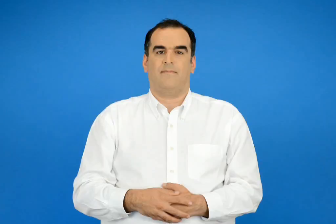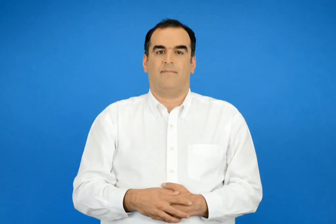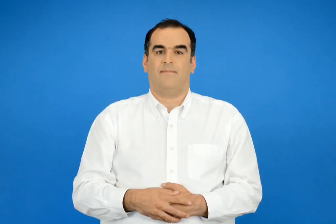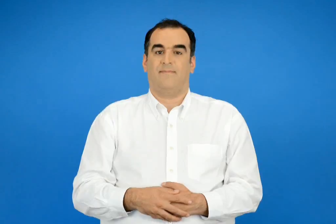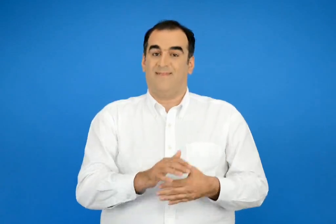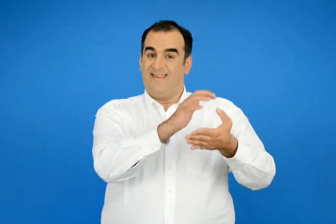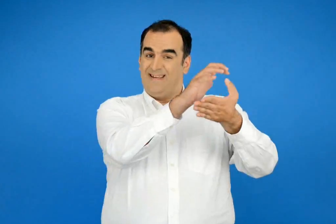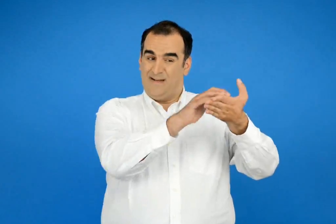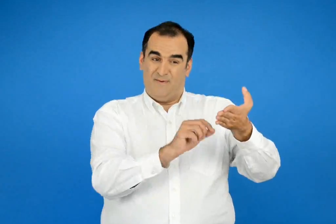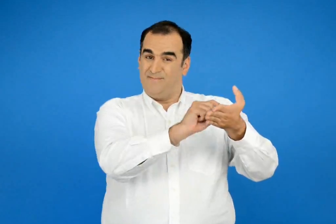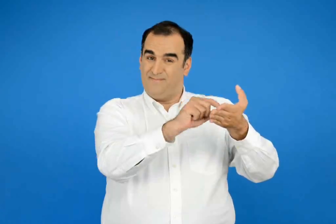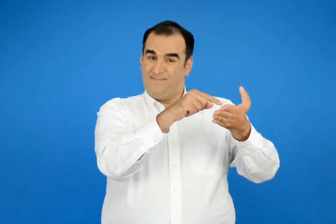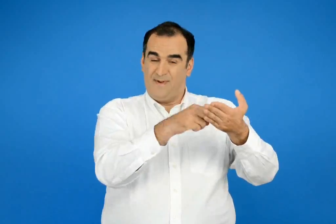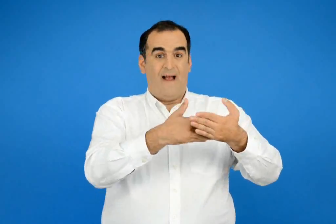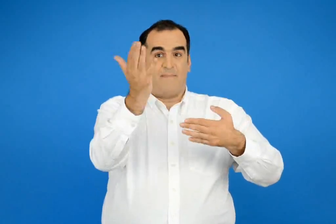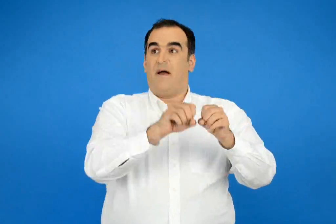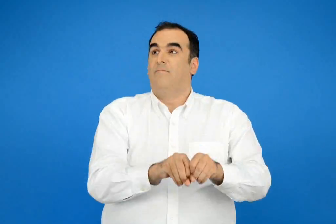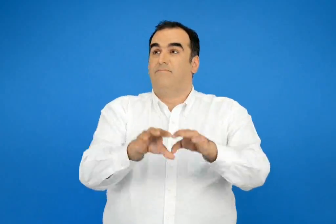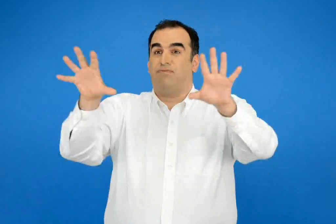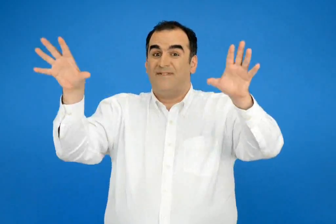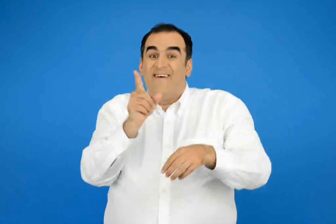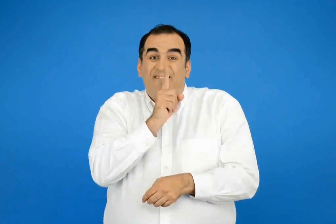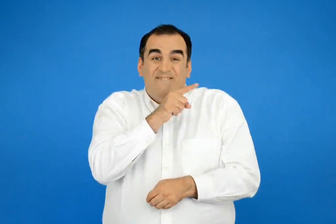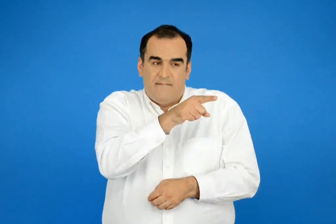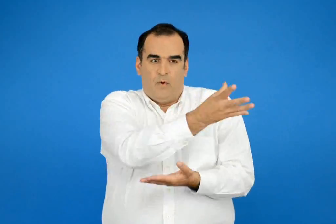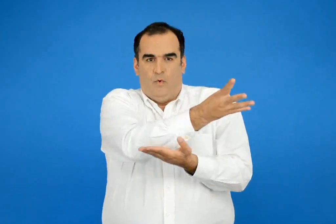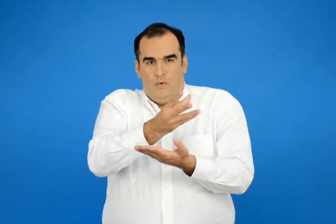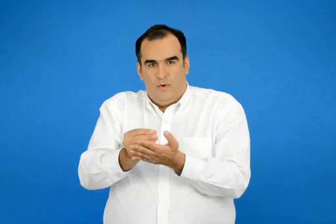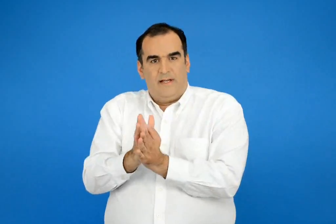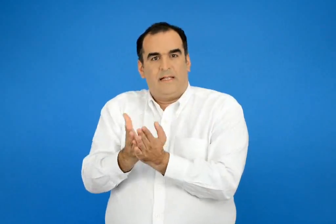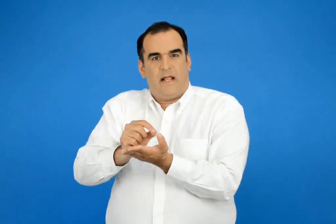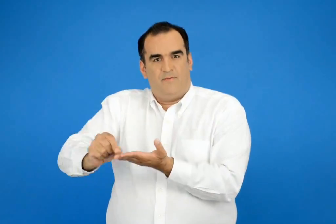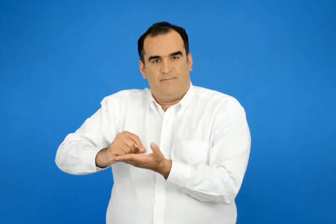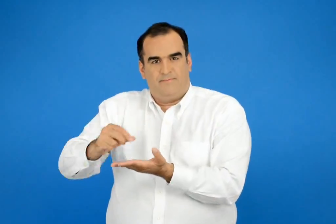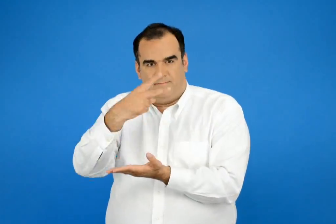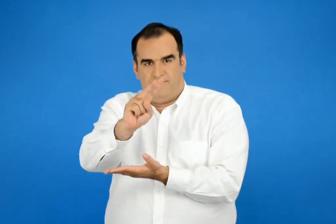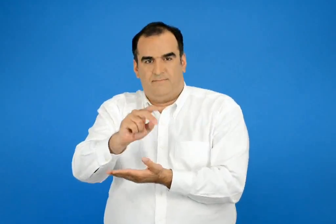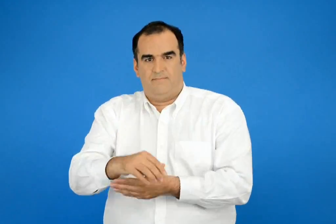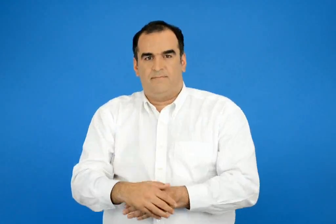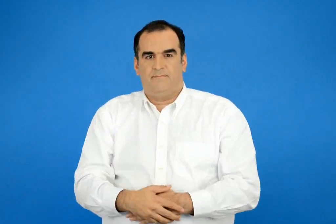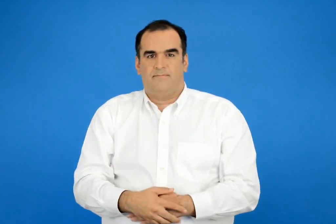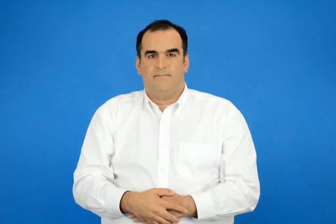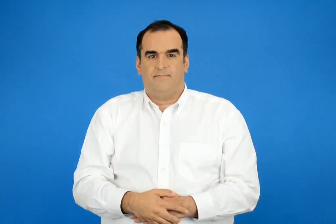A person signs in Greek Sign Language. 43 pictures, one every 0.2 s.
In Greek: γράψε στο τετράδιο σου το κείμενο όπως θα δημοσιευτεί στην εφημερίδα
